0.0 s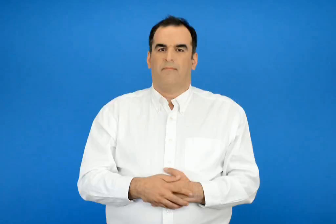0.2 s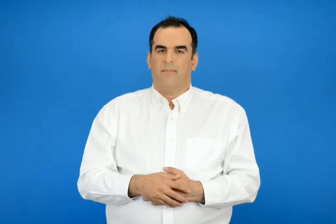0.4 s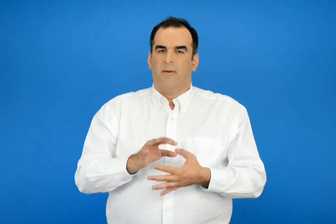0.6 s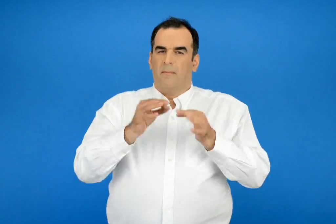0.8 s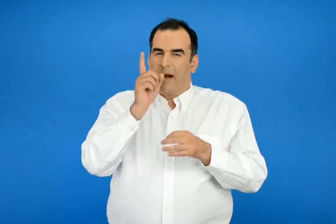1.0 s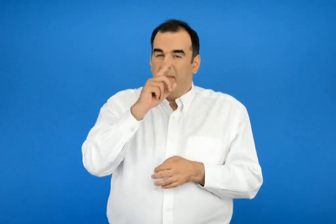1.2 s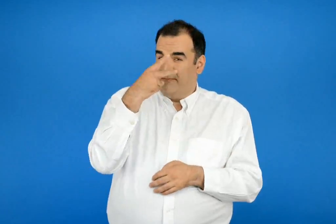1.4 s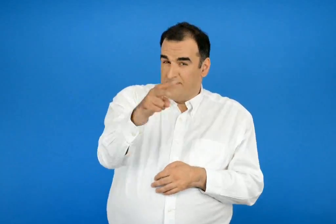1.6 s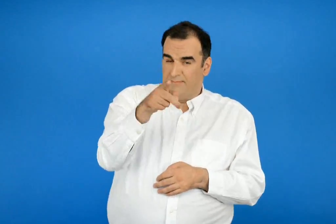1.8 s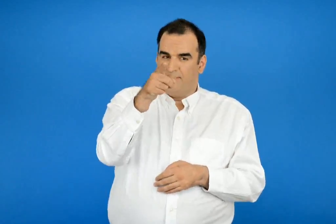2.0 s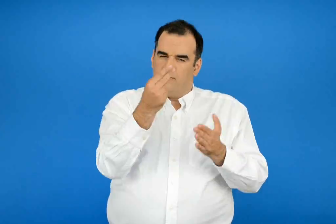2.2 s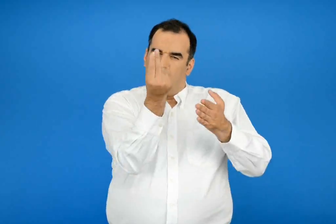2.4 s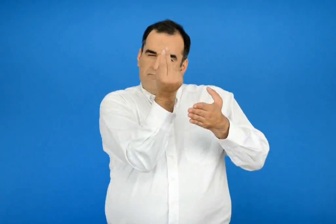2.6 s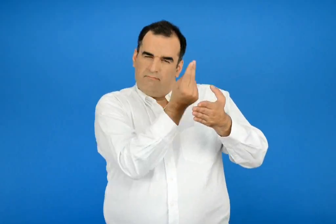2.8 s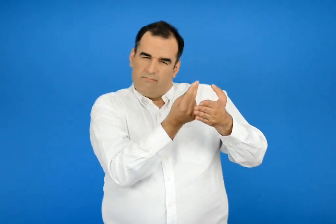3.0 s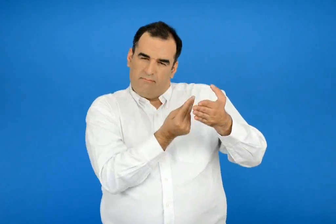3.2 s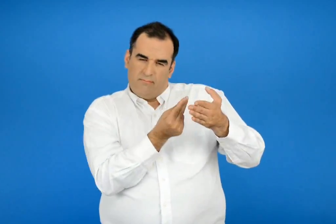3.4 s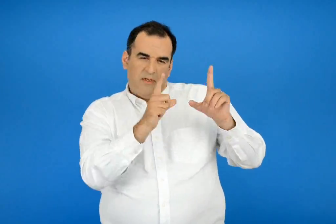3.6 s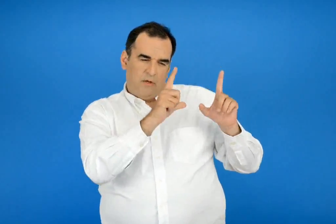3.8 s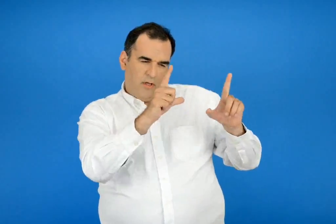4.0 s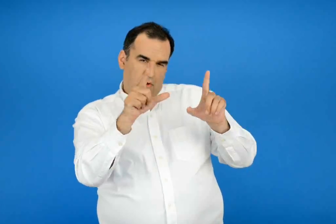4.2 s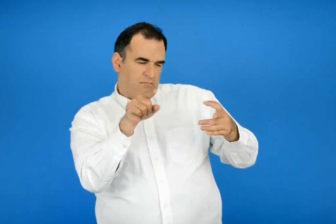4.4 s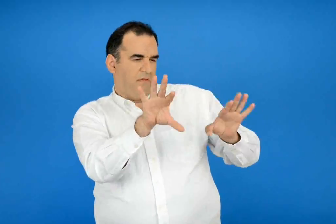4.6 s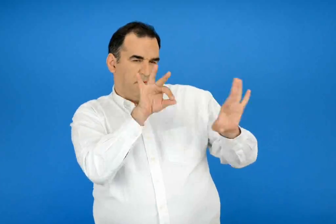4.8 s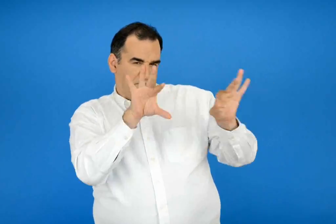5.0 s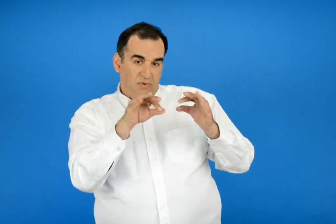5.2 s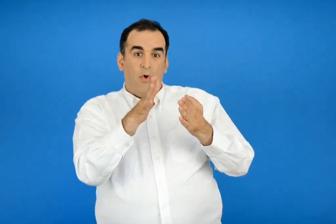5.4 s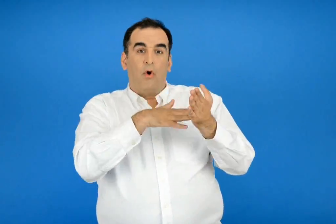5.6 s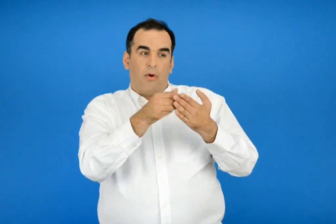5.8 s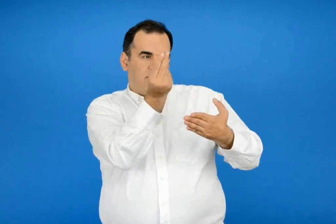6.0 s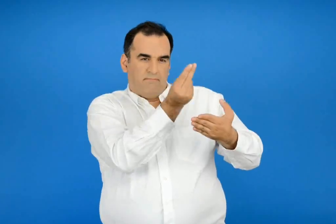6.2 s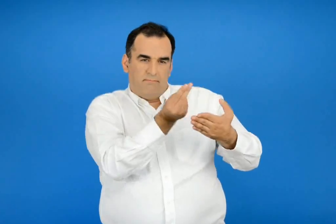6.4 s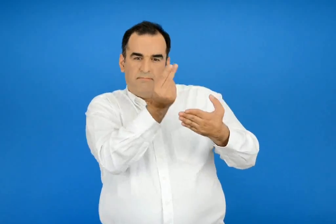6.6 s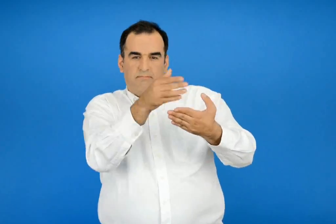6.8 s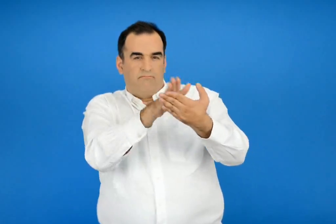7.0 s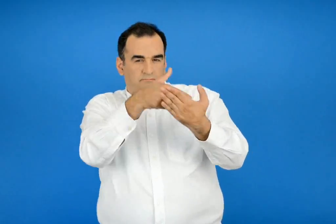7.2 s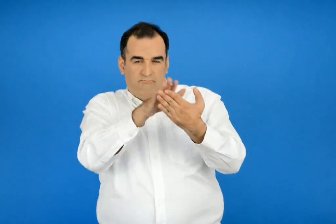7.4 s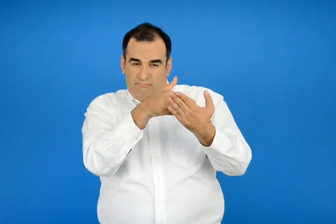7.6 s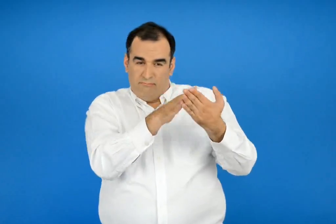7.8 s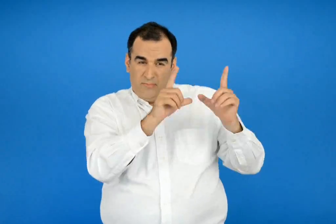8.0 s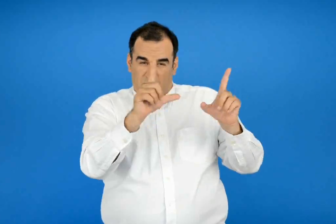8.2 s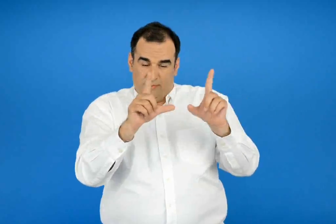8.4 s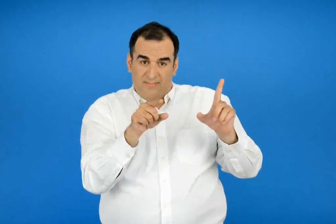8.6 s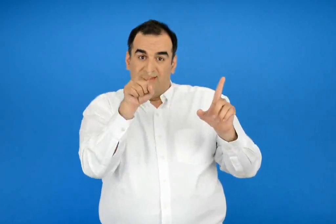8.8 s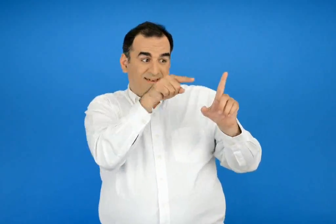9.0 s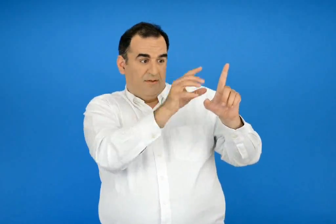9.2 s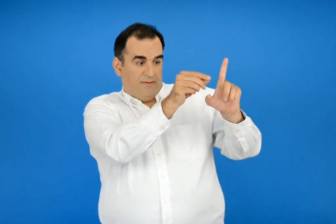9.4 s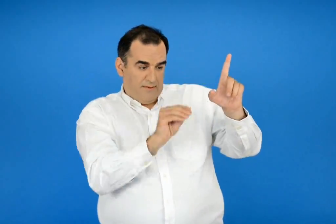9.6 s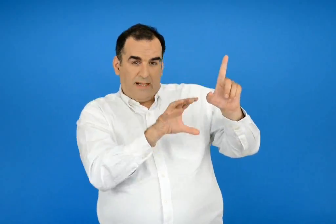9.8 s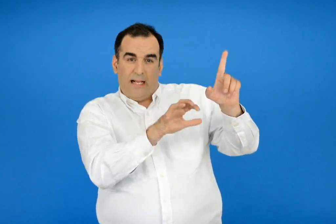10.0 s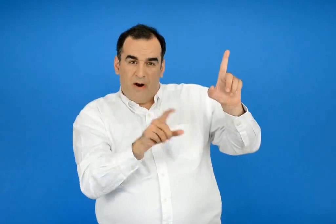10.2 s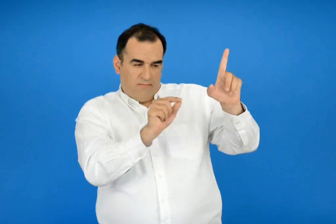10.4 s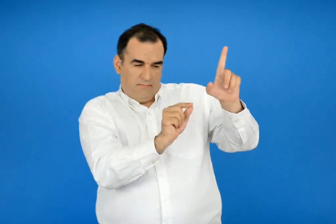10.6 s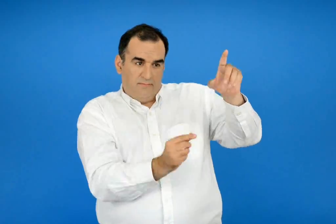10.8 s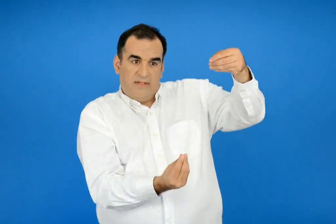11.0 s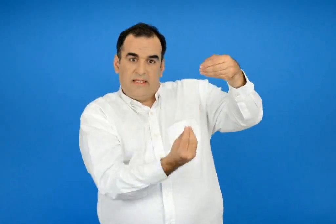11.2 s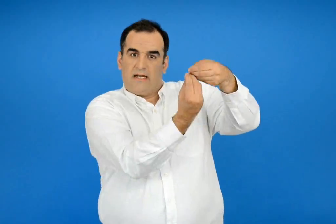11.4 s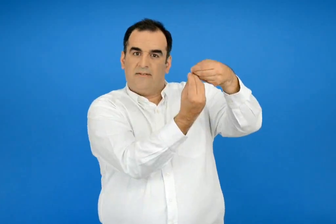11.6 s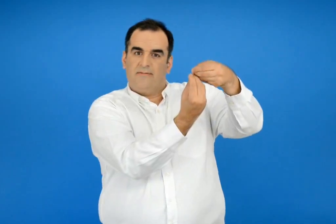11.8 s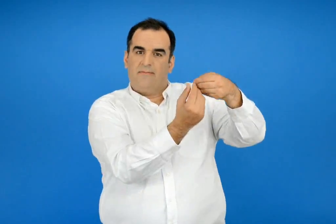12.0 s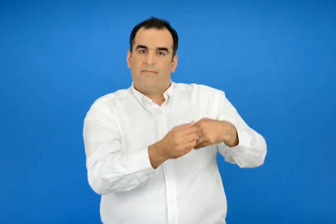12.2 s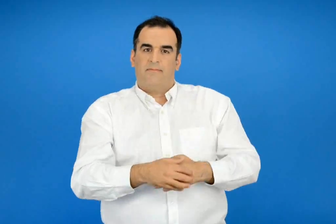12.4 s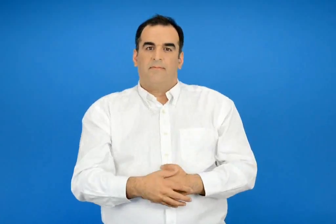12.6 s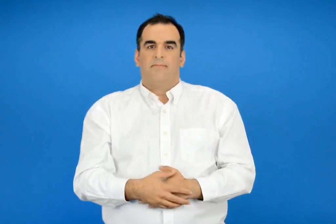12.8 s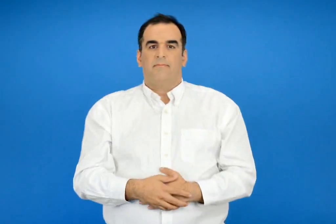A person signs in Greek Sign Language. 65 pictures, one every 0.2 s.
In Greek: φτιάξε το παραμύθι σου διαλέγοντας τις ανάλογες εικόνες έπειτα χρωμάτισε τις εικόνες και γράψε το κείμενο που ταιριάζει
